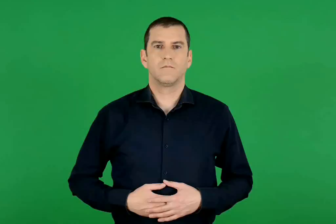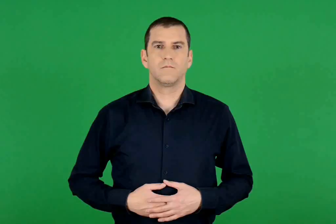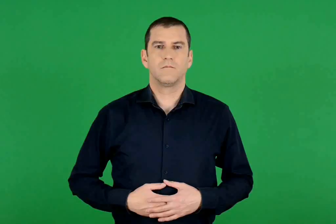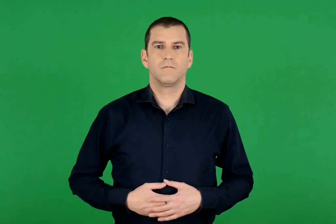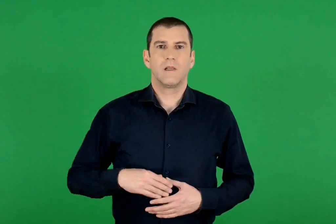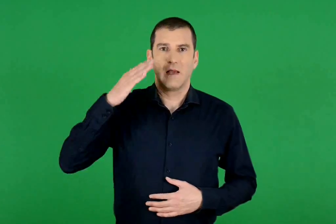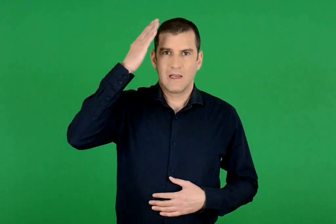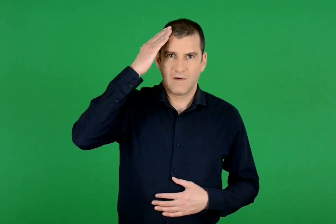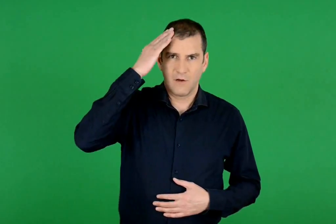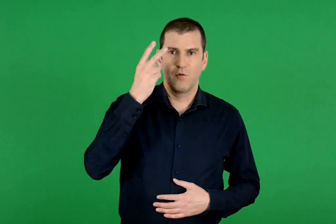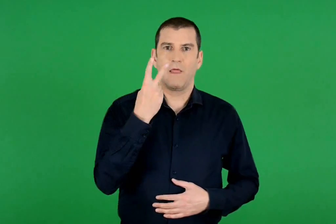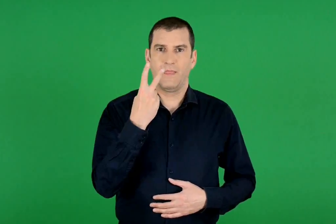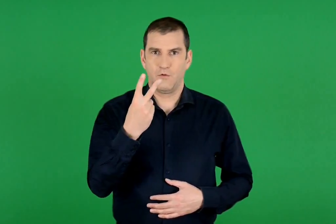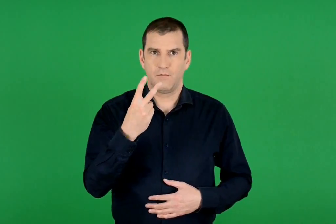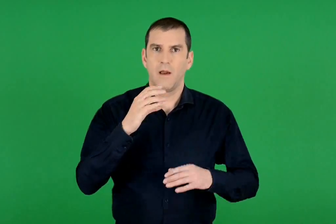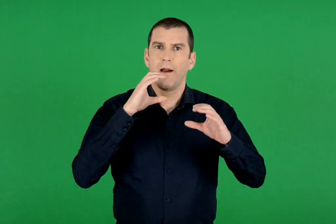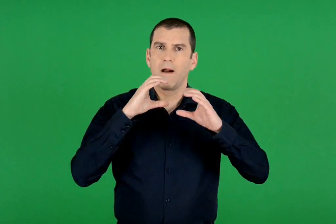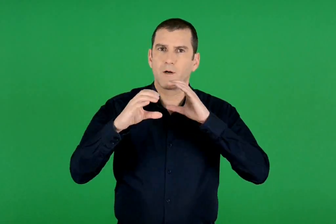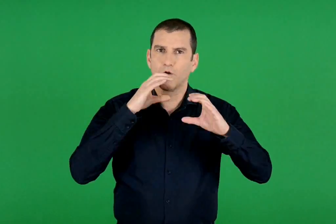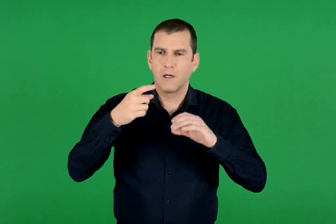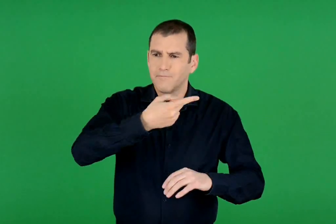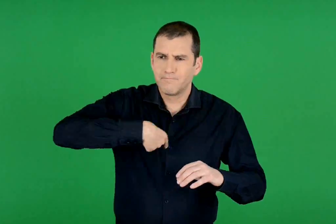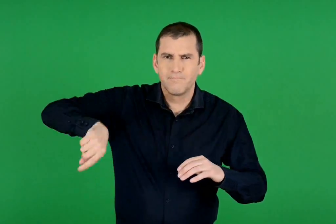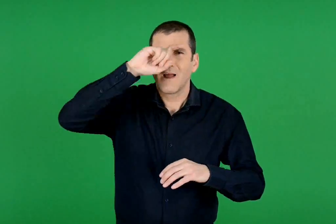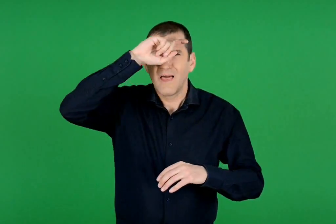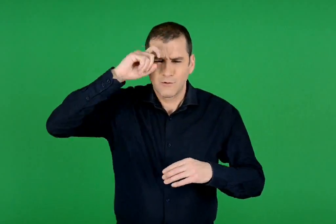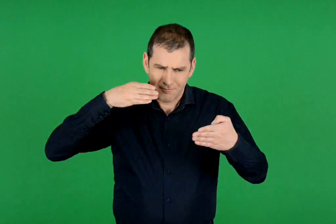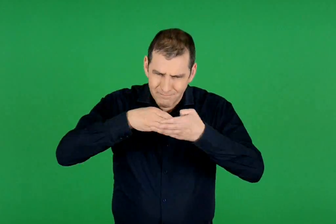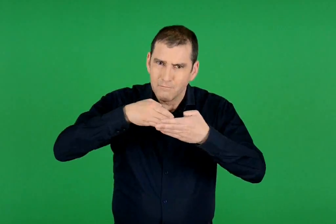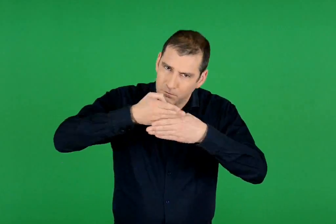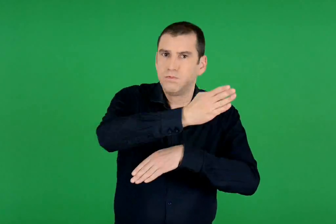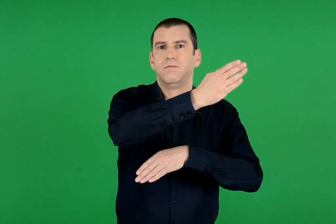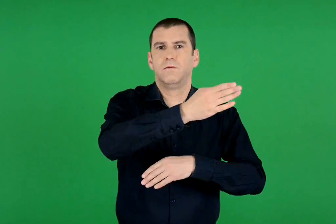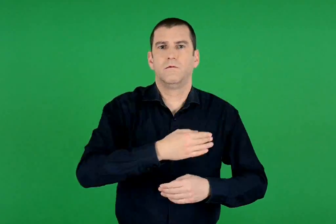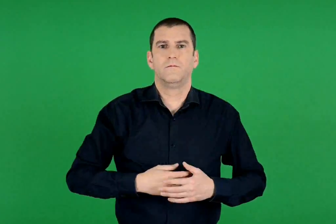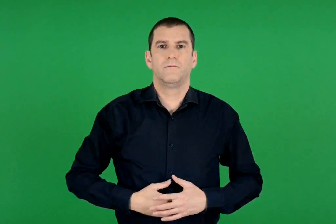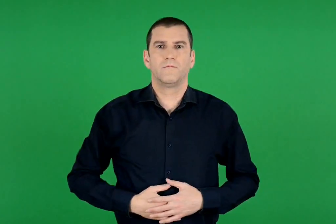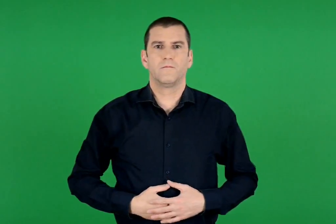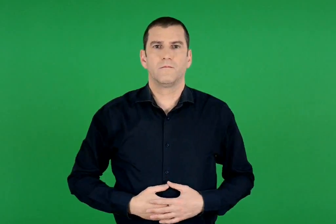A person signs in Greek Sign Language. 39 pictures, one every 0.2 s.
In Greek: κεφάλαιο 2 ξεπερνάμε τις δυσκολίες στην επικοινωνία
